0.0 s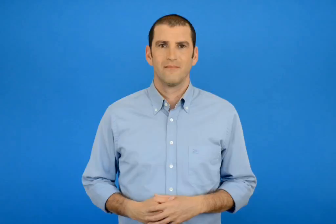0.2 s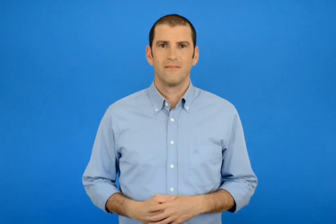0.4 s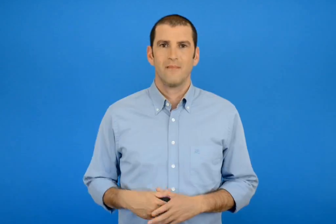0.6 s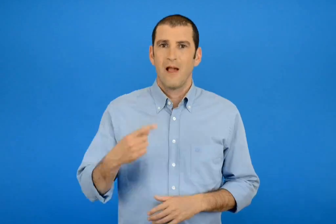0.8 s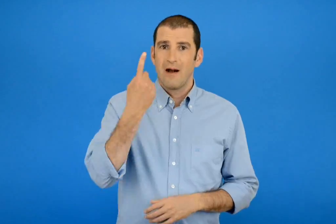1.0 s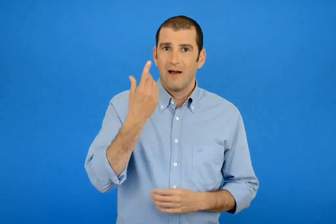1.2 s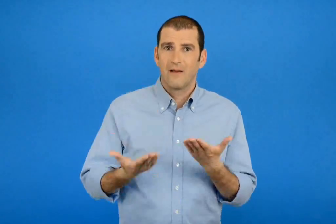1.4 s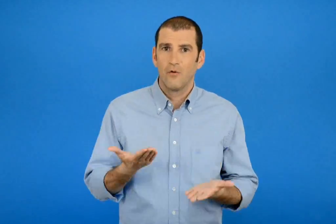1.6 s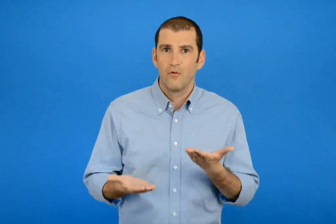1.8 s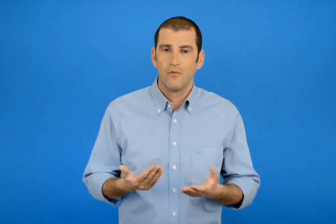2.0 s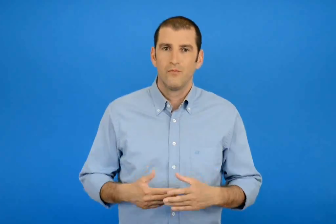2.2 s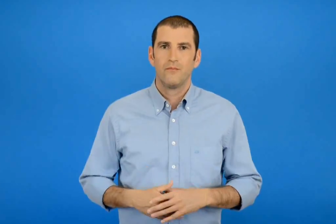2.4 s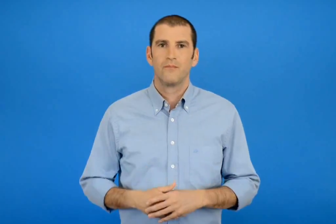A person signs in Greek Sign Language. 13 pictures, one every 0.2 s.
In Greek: 1 κιλό ;
